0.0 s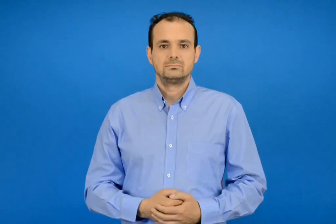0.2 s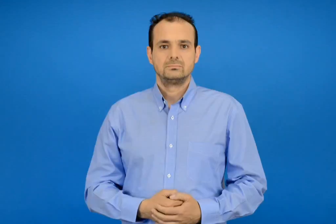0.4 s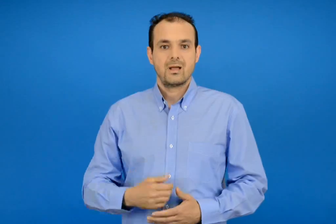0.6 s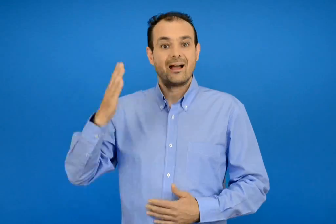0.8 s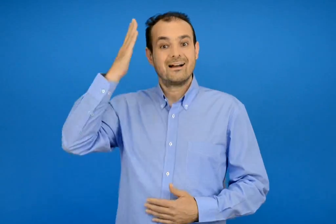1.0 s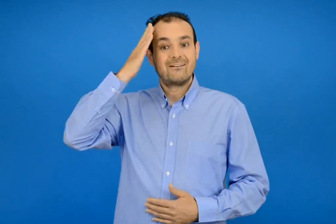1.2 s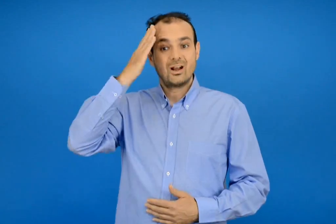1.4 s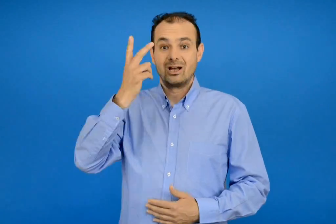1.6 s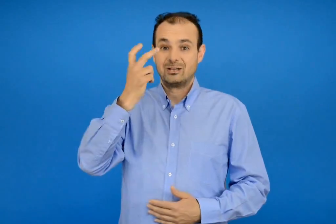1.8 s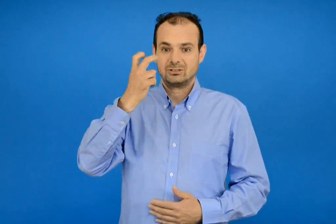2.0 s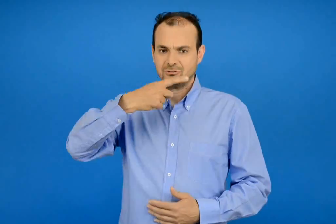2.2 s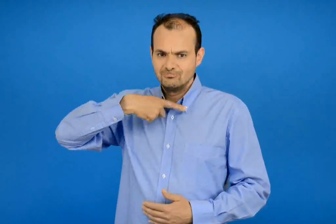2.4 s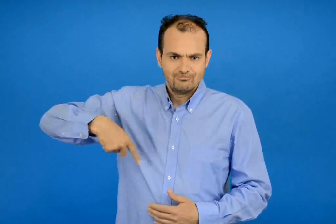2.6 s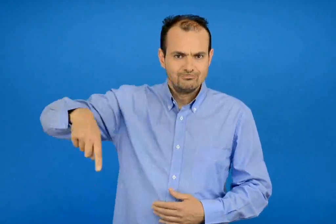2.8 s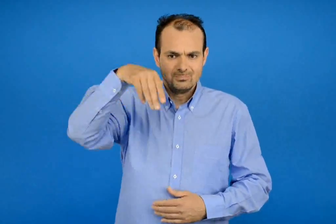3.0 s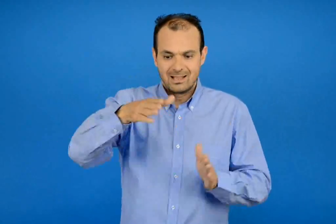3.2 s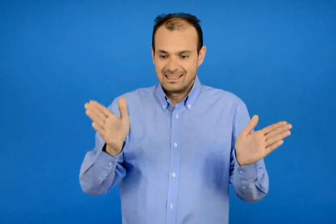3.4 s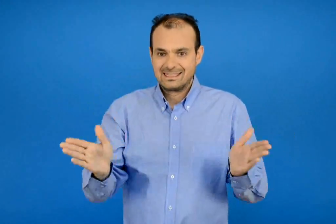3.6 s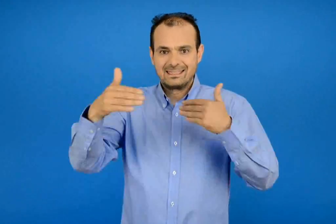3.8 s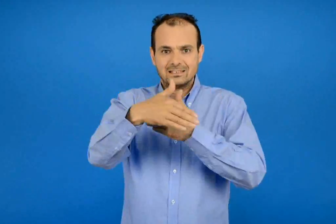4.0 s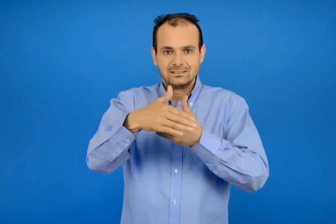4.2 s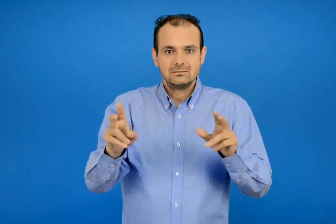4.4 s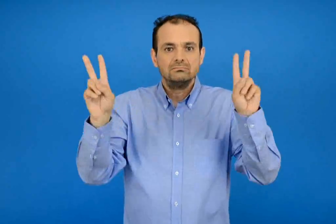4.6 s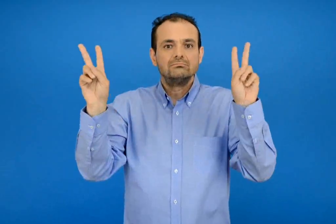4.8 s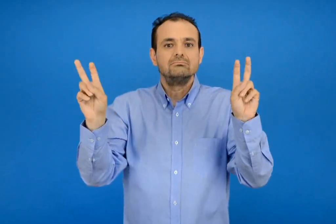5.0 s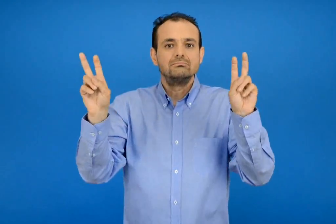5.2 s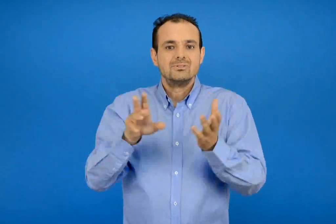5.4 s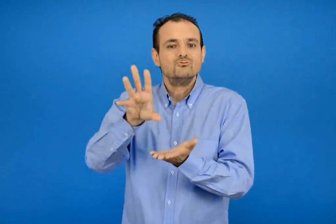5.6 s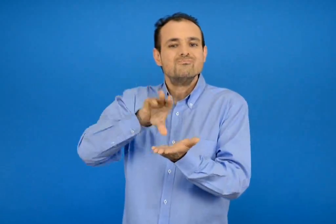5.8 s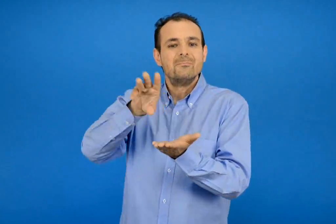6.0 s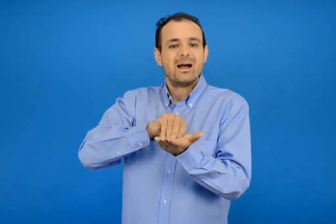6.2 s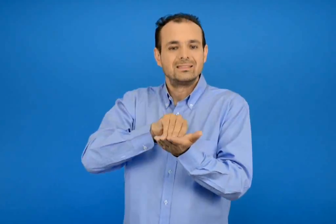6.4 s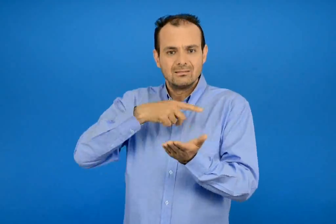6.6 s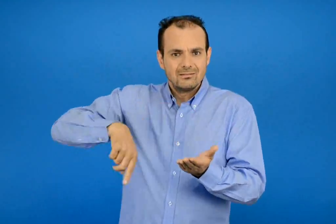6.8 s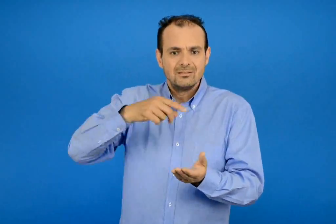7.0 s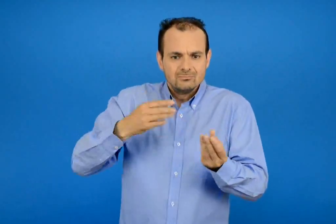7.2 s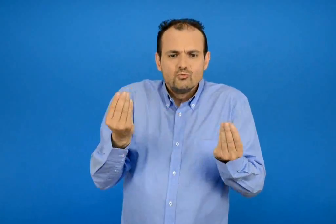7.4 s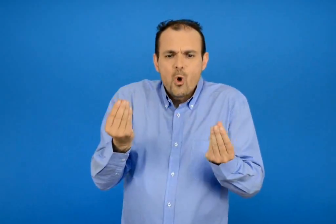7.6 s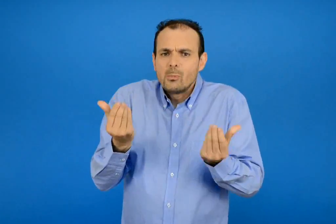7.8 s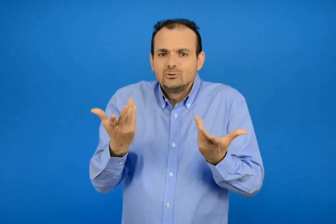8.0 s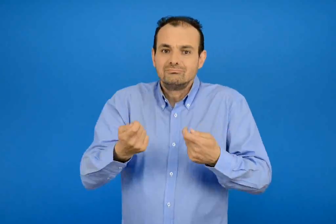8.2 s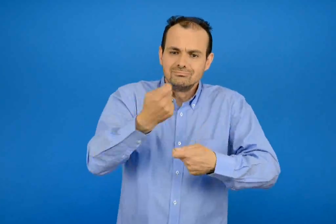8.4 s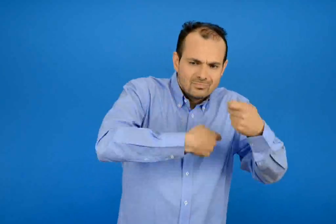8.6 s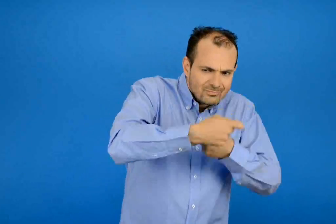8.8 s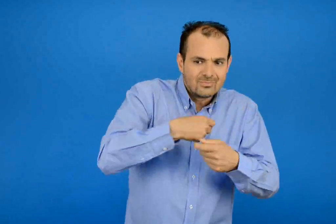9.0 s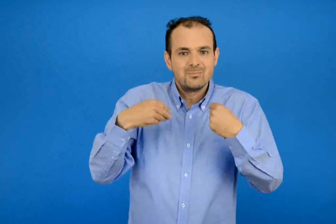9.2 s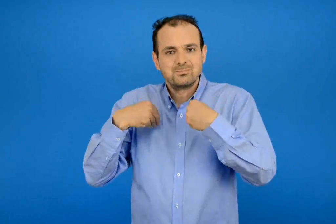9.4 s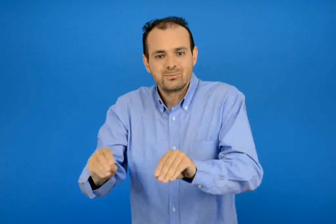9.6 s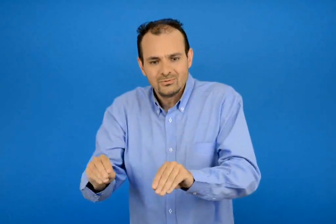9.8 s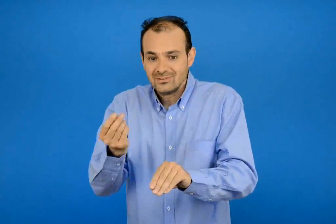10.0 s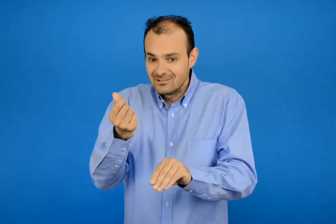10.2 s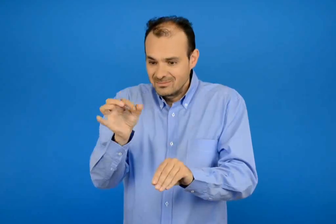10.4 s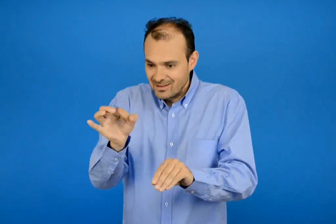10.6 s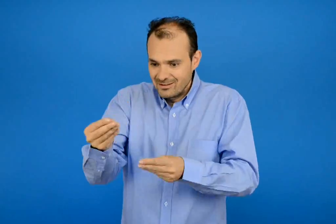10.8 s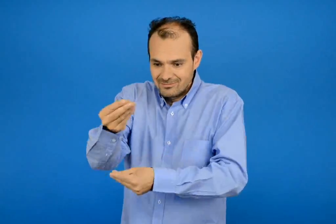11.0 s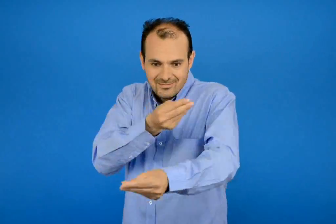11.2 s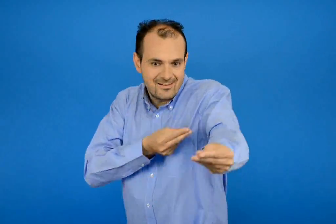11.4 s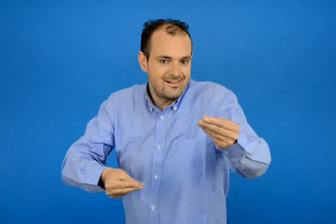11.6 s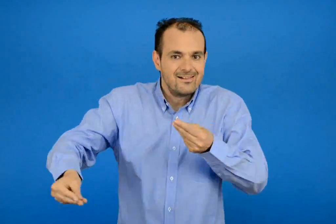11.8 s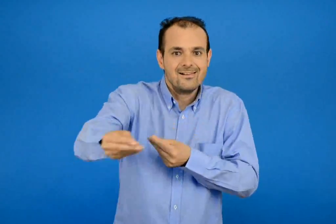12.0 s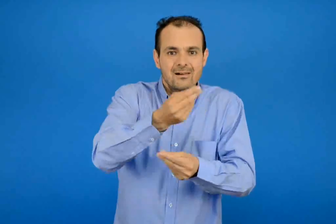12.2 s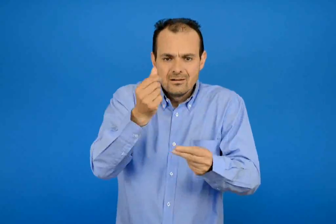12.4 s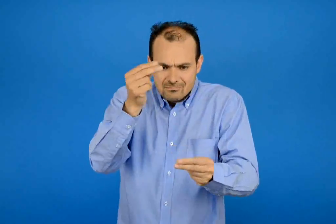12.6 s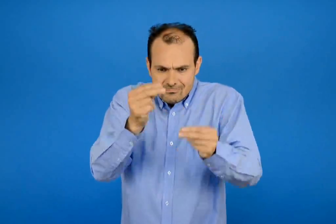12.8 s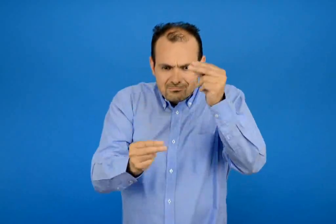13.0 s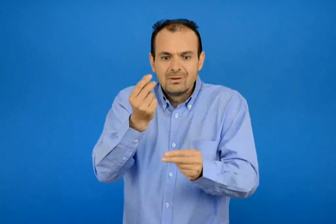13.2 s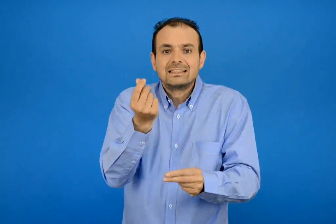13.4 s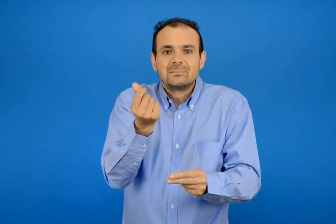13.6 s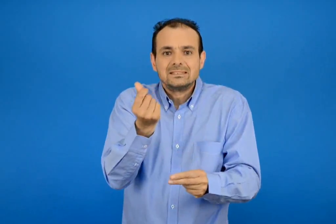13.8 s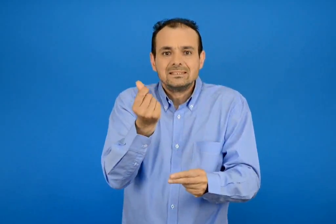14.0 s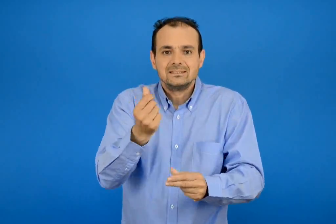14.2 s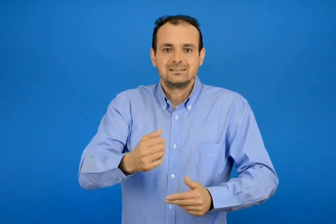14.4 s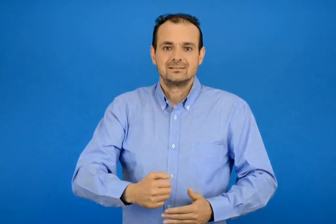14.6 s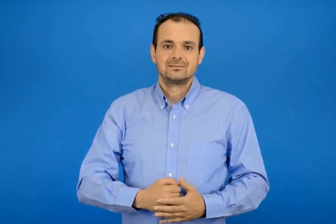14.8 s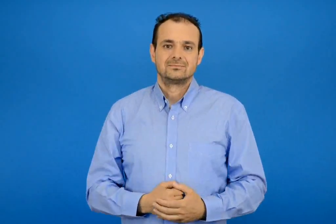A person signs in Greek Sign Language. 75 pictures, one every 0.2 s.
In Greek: στο κεφάλαιο 20 θα φτιάξουμε μέσα στην τάξη το σούπερ μάρκετ προκειμένου να εξοικειωθούμε με τις αγοραπωλησίες και τις συναλλαγές με τα νομίσματα και να υπολογίζουμε τις τιμές
